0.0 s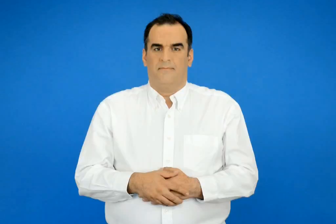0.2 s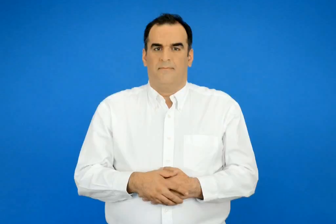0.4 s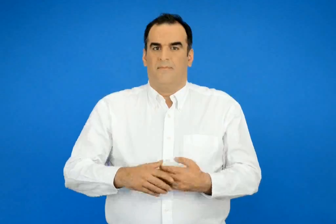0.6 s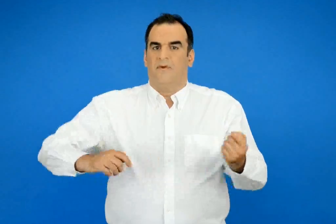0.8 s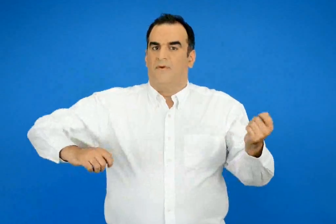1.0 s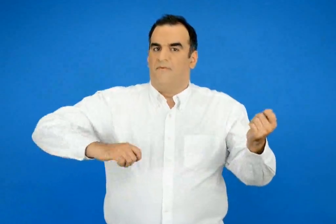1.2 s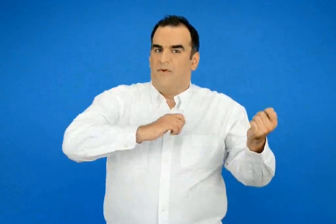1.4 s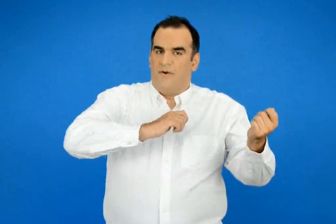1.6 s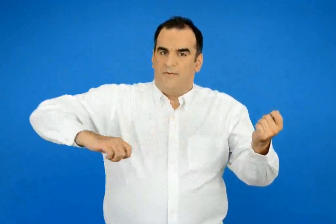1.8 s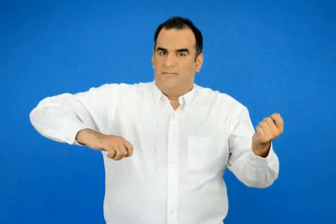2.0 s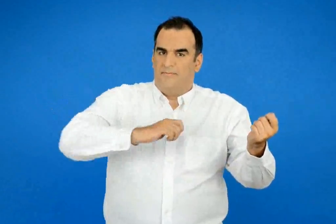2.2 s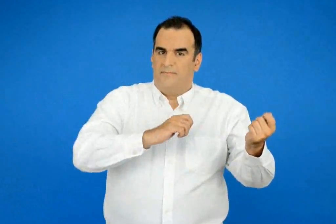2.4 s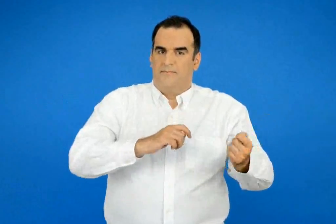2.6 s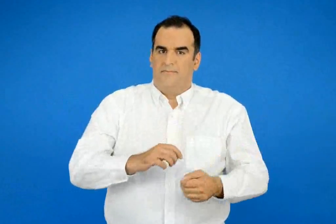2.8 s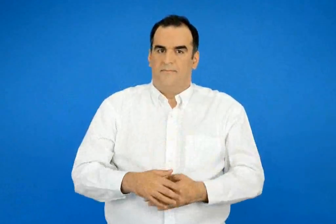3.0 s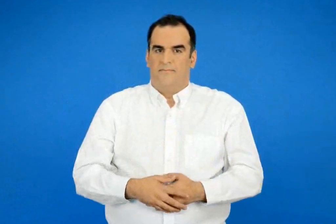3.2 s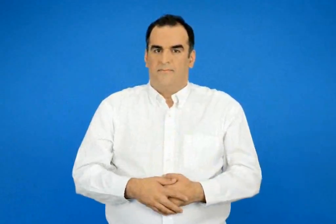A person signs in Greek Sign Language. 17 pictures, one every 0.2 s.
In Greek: βιολί
